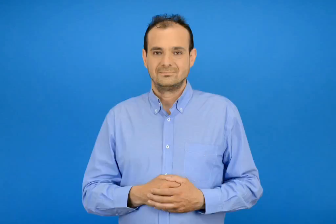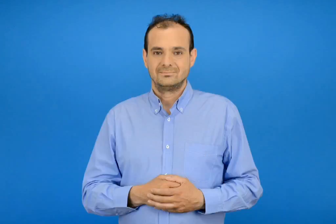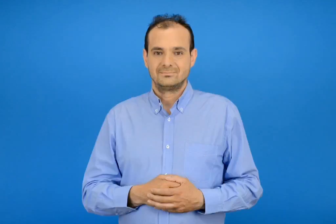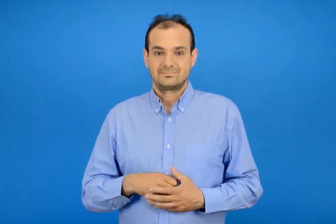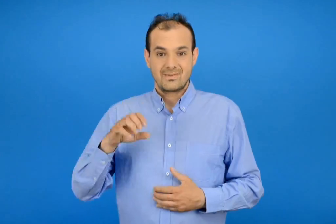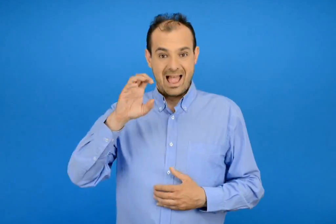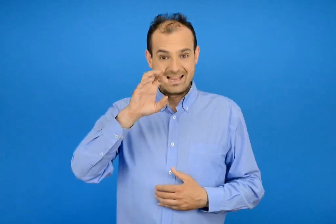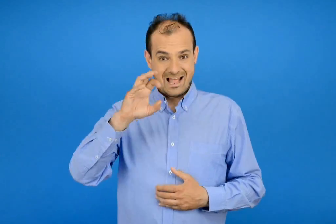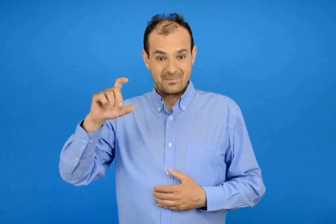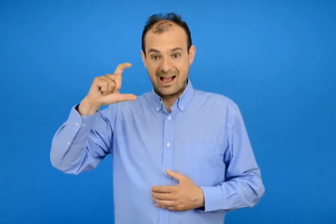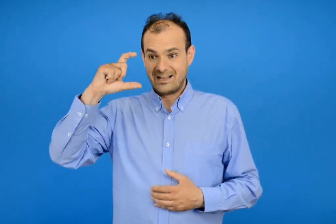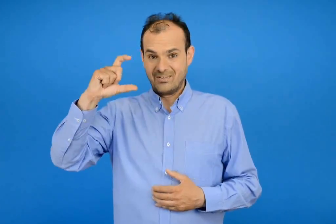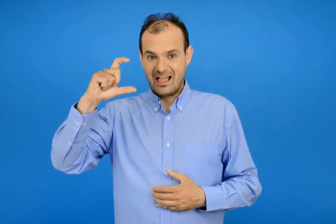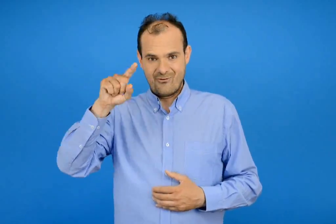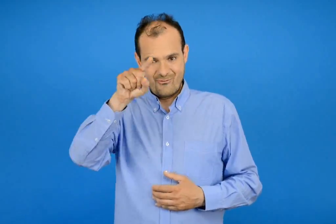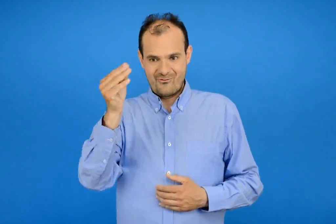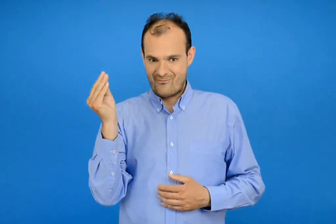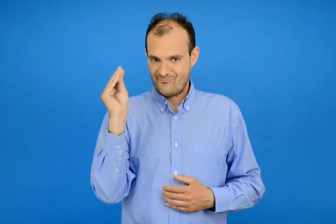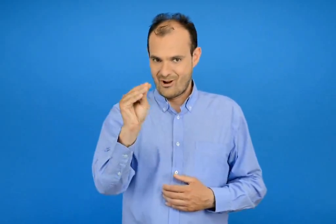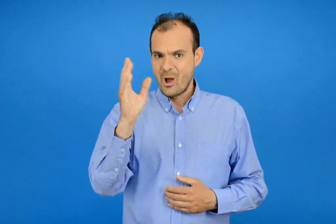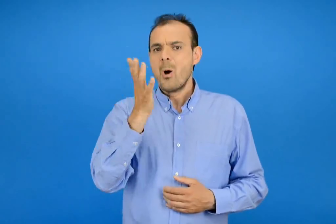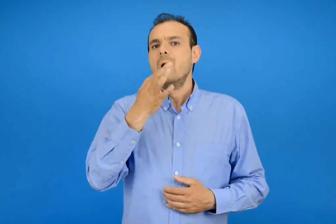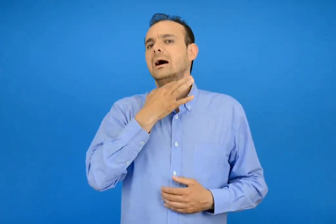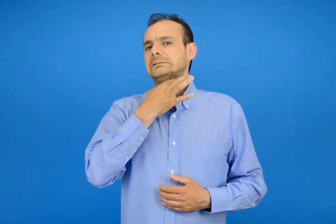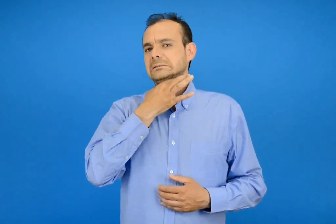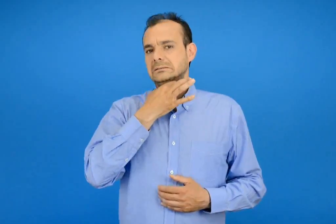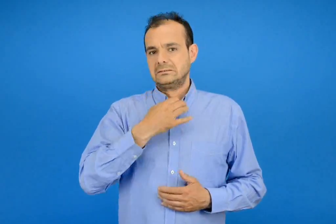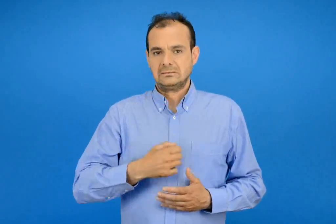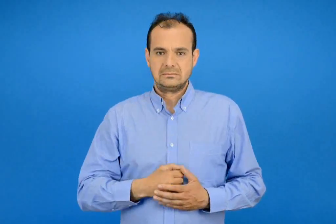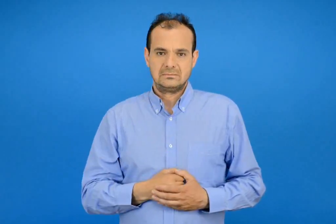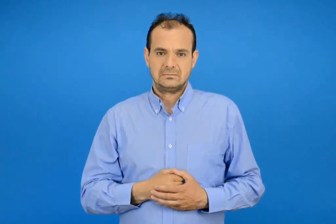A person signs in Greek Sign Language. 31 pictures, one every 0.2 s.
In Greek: βαλέ κεφάλαιο γράμμα οπού χρειάζεται
